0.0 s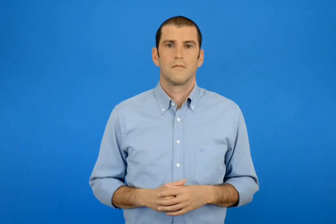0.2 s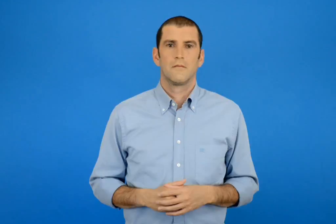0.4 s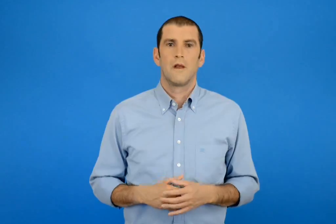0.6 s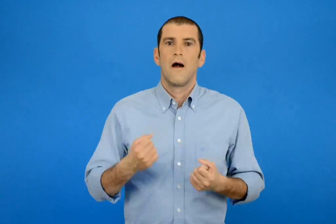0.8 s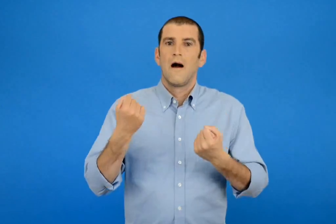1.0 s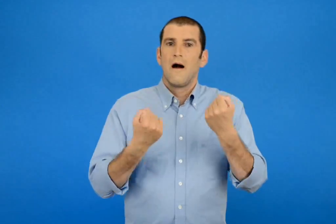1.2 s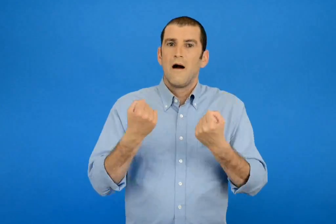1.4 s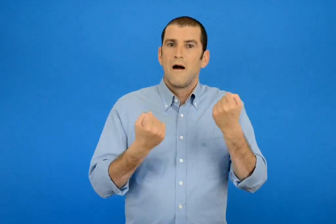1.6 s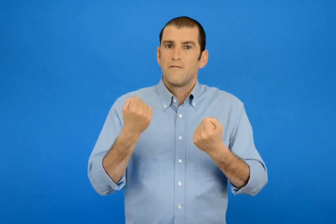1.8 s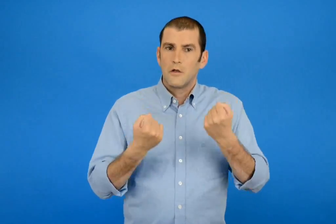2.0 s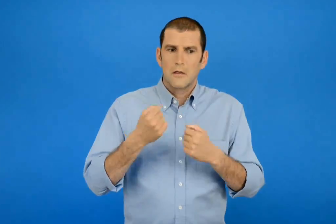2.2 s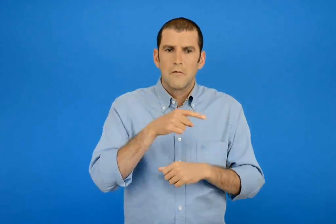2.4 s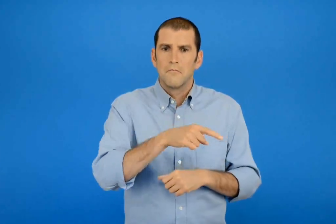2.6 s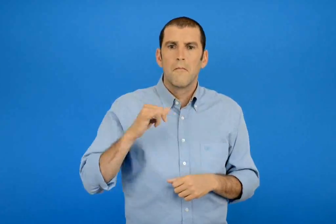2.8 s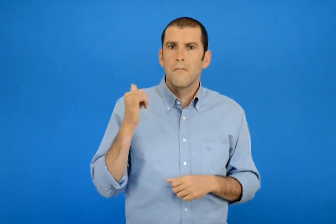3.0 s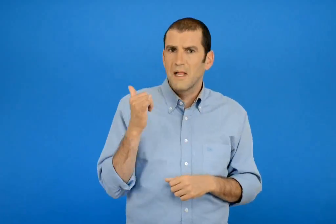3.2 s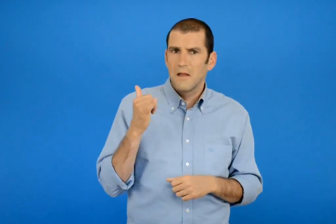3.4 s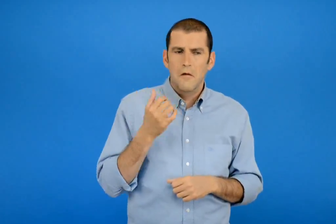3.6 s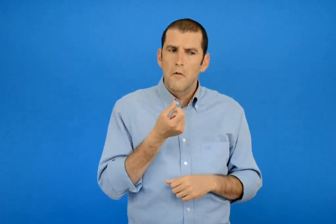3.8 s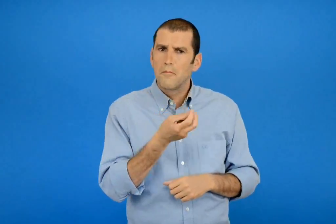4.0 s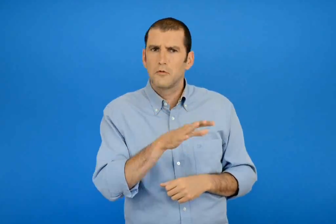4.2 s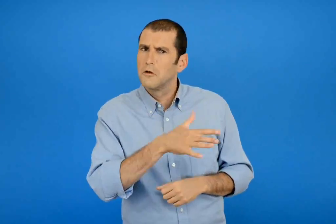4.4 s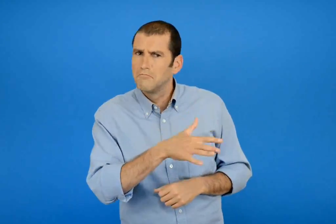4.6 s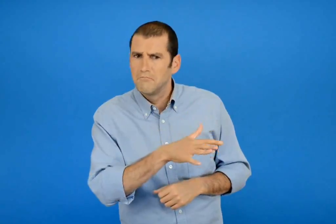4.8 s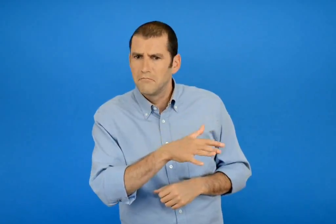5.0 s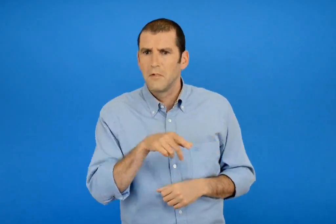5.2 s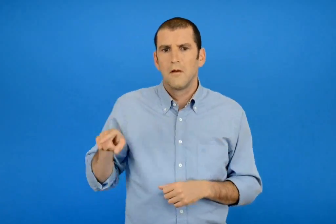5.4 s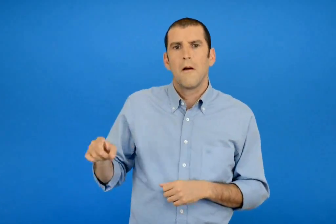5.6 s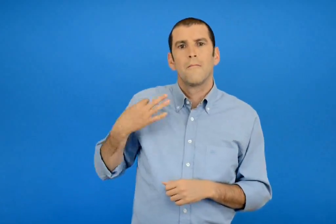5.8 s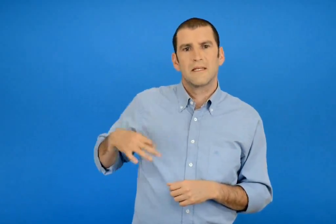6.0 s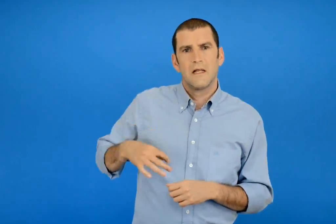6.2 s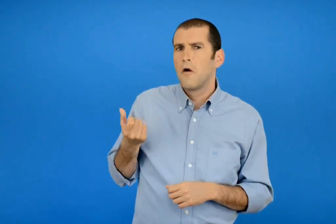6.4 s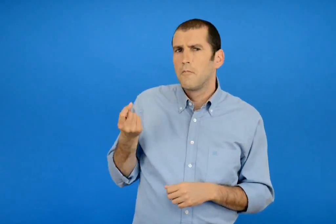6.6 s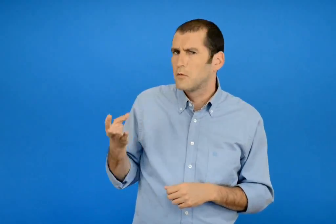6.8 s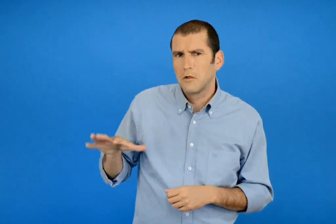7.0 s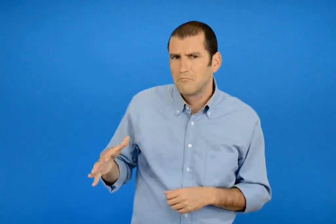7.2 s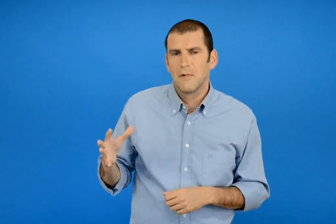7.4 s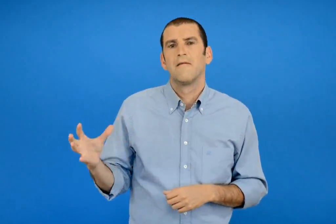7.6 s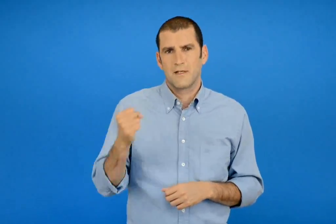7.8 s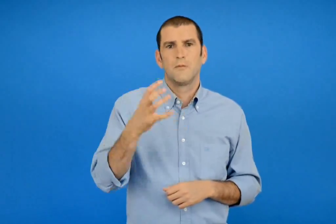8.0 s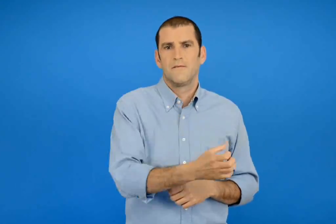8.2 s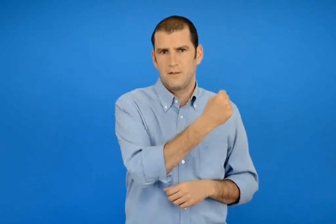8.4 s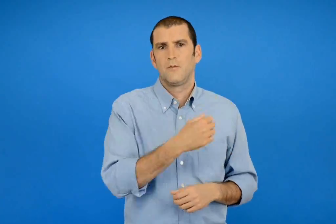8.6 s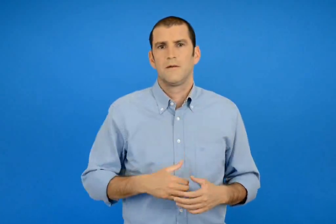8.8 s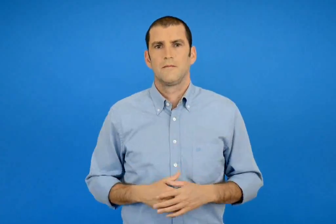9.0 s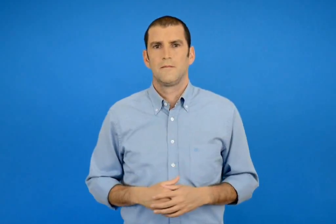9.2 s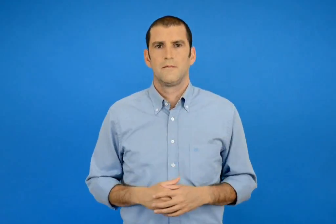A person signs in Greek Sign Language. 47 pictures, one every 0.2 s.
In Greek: βρίσκουμε πόσα αυτοκινητάκια μπορεί να είναι μπλε και πόσα πράσινα
